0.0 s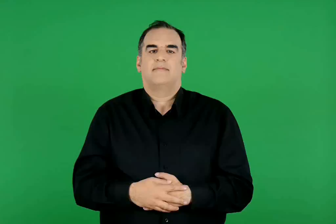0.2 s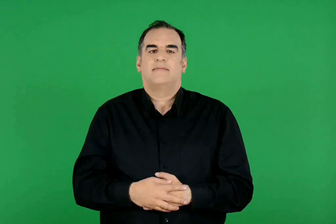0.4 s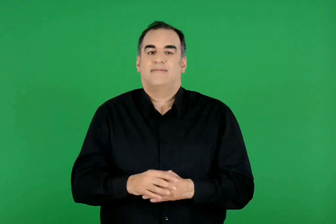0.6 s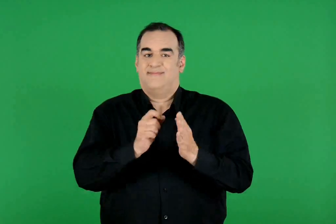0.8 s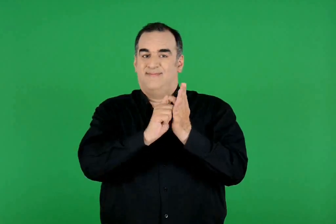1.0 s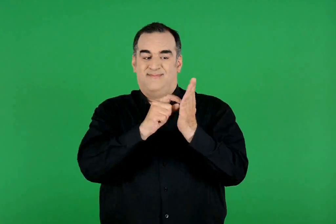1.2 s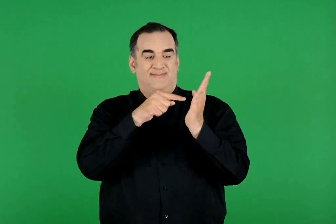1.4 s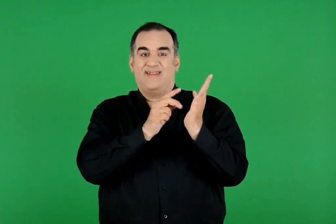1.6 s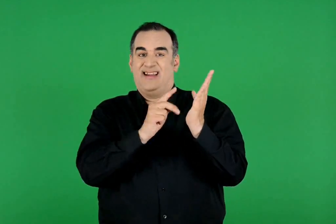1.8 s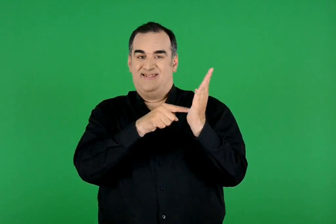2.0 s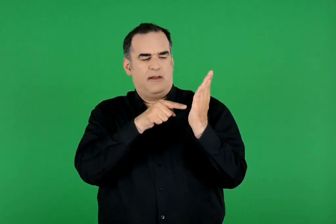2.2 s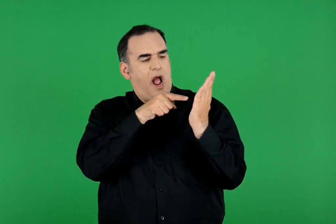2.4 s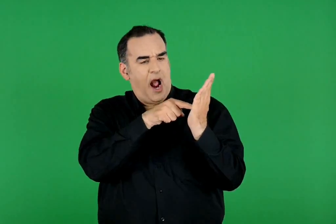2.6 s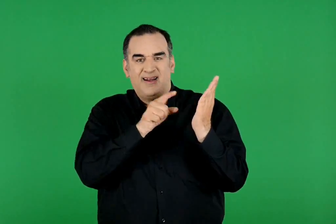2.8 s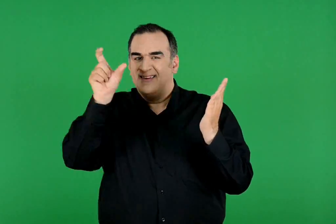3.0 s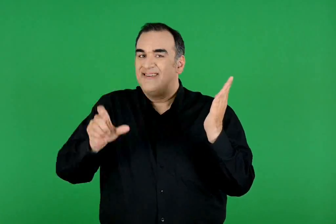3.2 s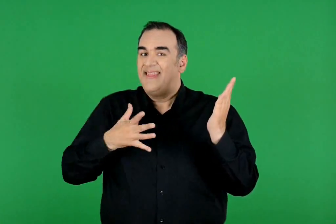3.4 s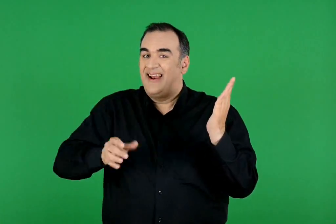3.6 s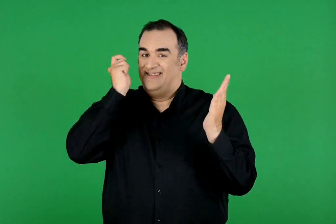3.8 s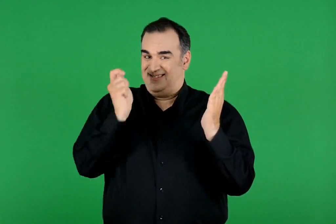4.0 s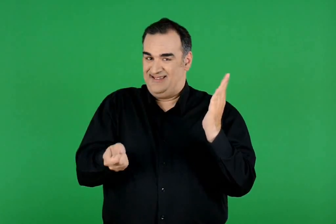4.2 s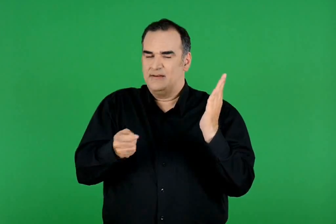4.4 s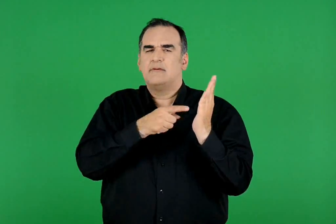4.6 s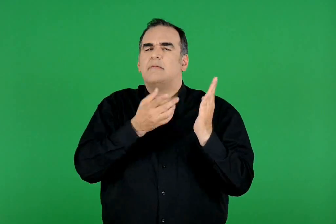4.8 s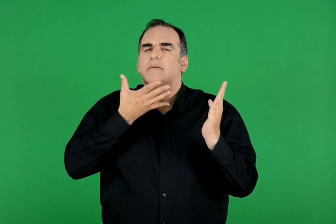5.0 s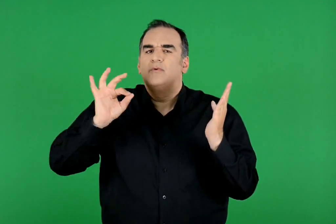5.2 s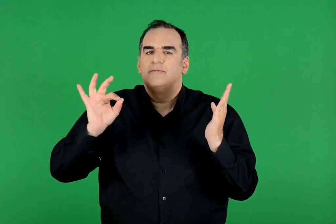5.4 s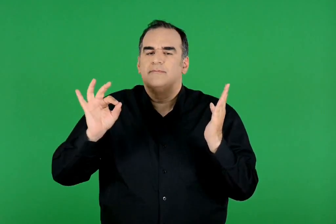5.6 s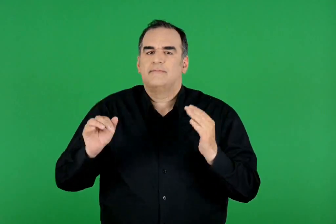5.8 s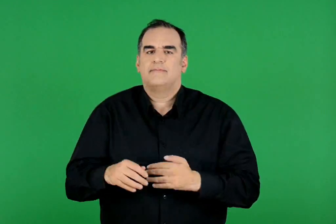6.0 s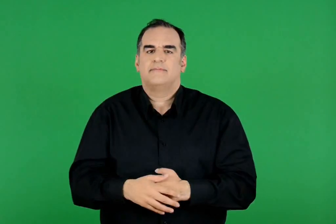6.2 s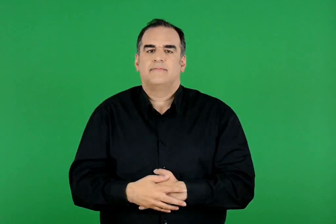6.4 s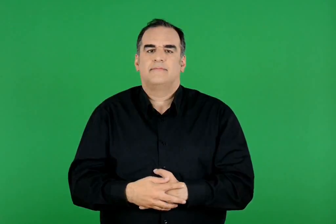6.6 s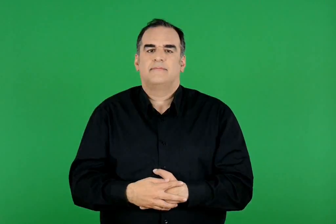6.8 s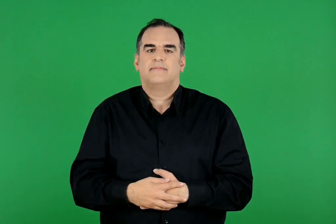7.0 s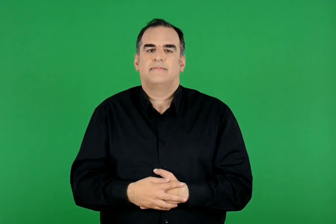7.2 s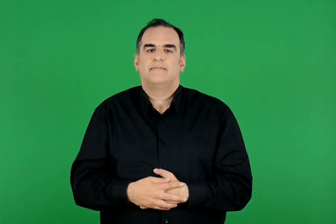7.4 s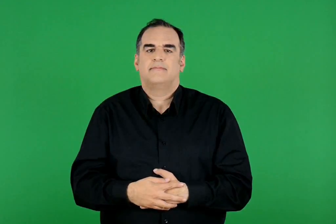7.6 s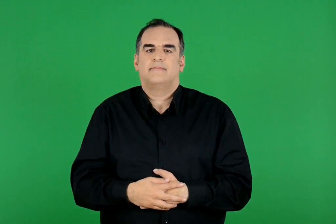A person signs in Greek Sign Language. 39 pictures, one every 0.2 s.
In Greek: για ποιους λόγους να θέλει κάποιος να αγοράσει αυτό που είναι γραμμένο στο χαρτί ;
